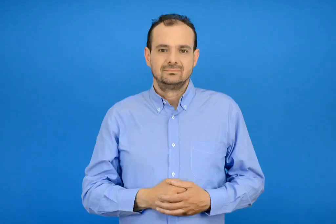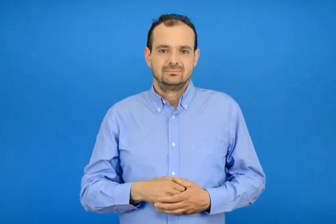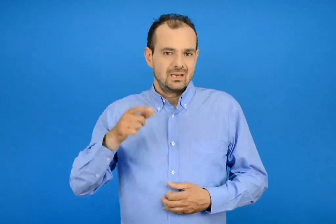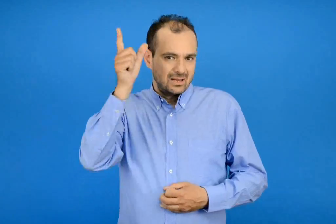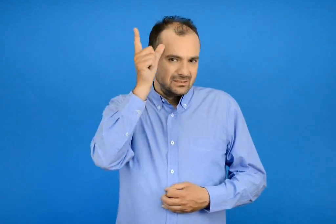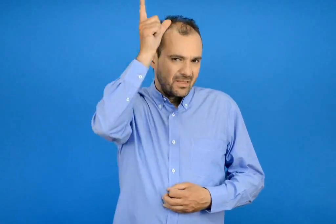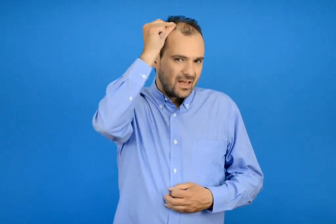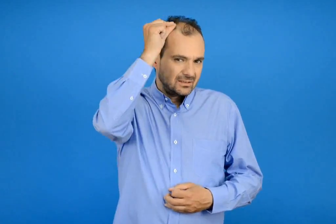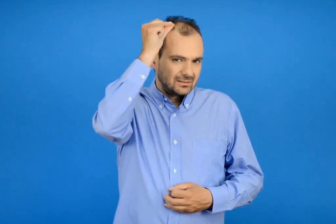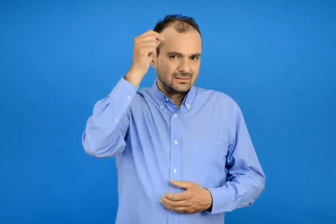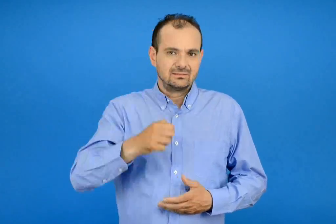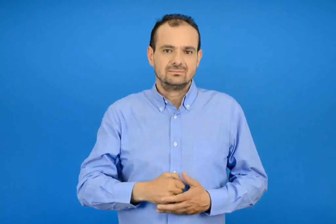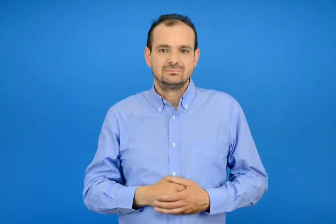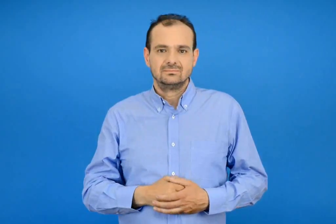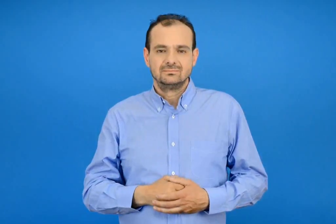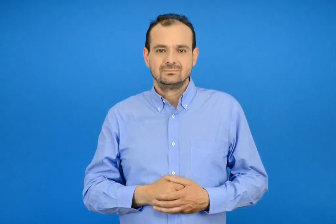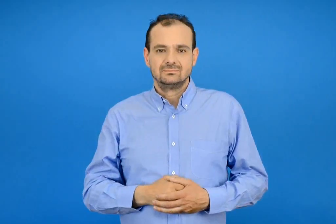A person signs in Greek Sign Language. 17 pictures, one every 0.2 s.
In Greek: τσιμπιδάκι
